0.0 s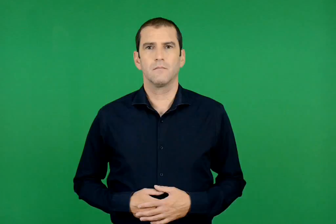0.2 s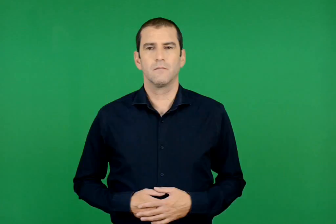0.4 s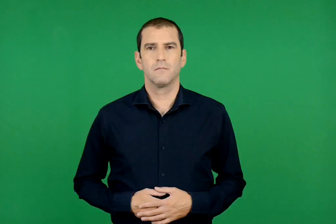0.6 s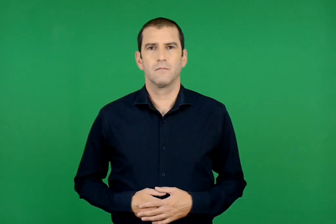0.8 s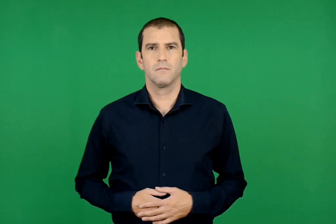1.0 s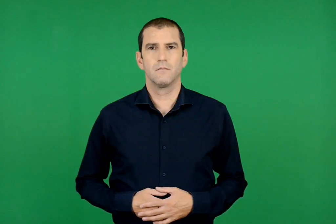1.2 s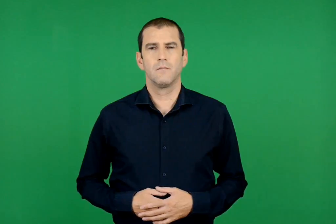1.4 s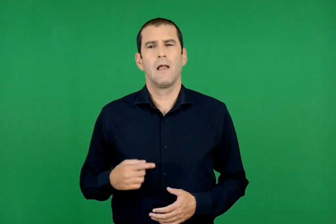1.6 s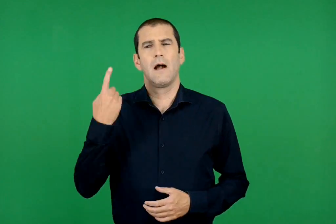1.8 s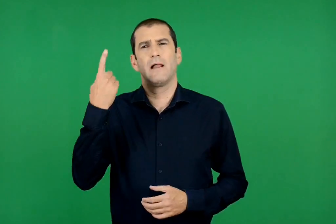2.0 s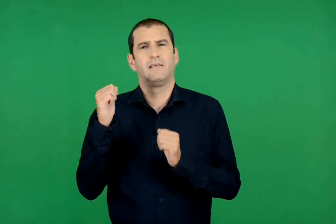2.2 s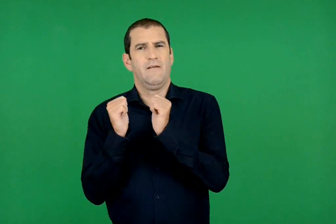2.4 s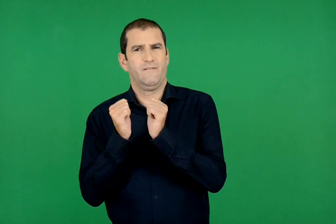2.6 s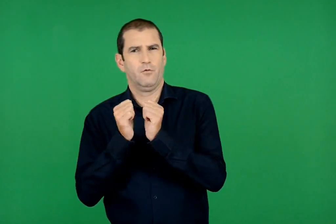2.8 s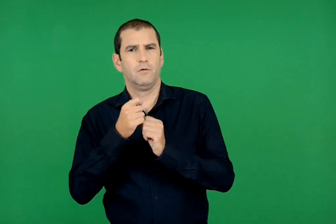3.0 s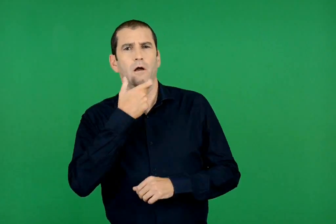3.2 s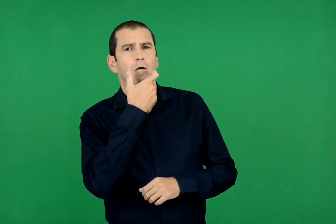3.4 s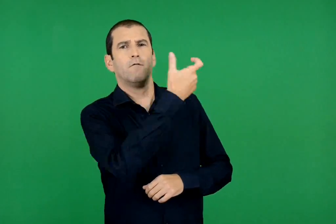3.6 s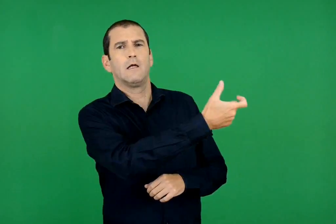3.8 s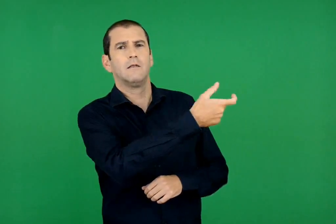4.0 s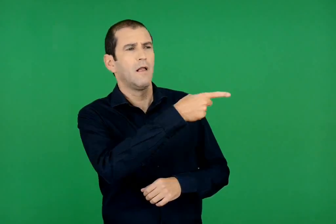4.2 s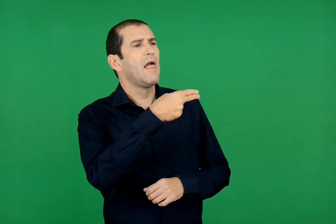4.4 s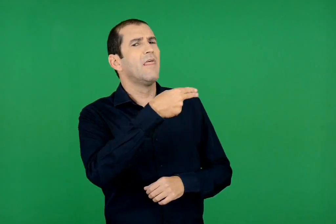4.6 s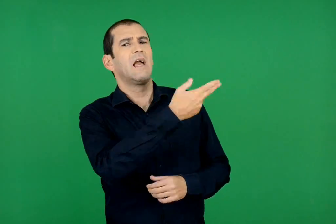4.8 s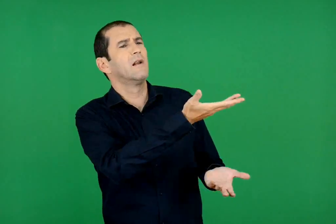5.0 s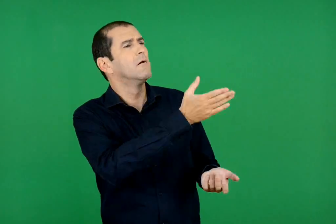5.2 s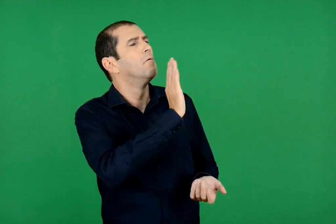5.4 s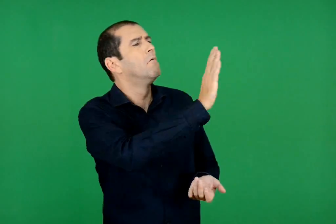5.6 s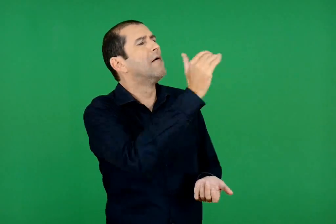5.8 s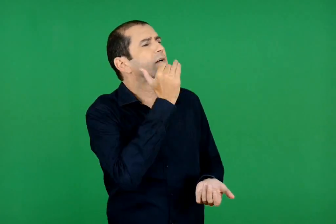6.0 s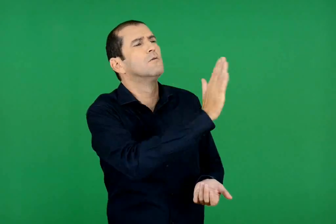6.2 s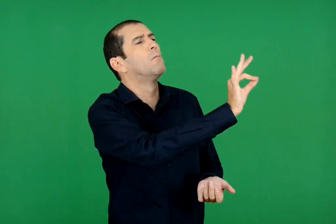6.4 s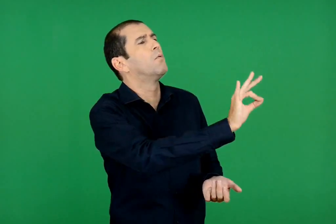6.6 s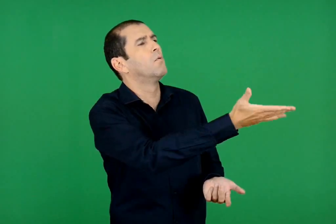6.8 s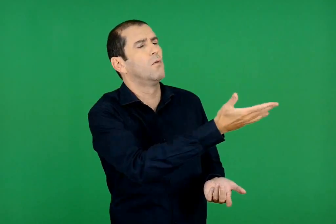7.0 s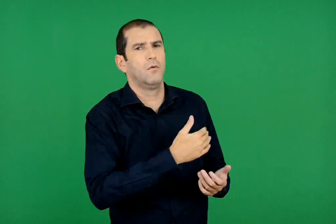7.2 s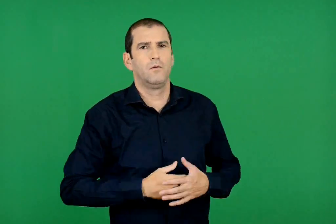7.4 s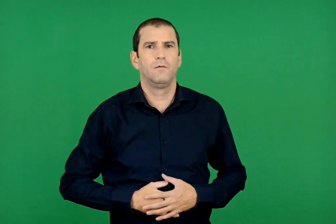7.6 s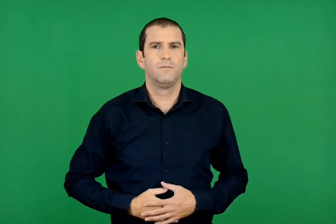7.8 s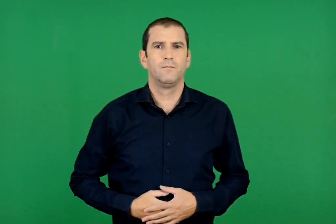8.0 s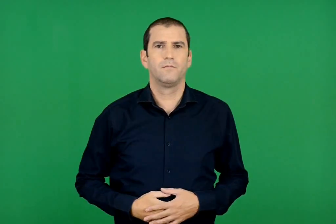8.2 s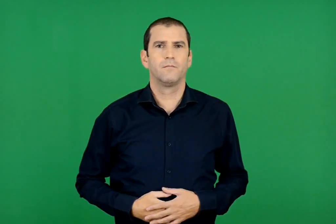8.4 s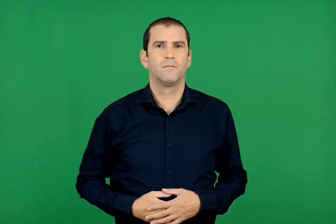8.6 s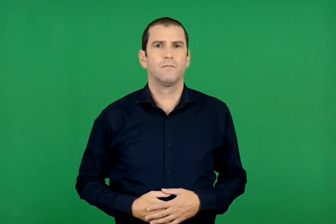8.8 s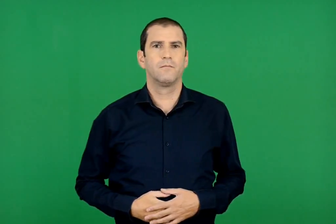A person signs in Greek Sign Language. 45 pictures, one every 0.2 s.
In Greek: ε , θεαγένη , φώναξε ένας φίλος , πού πηγαίνεις τόσο βιαστικός ;
